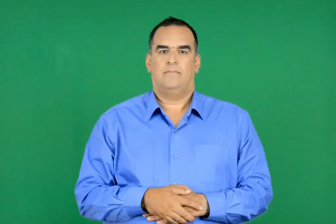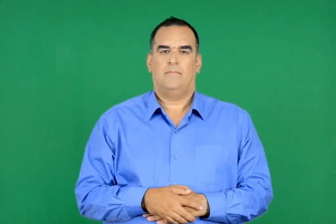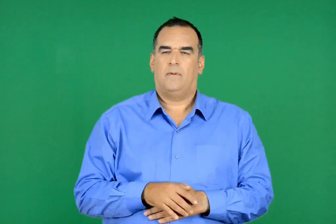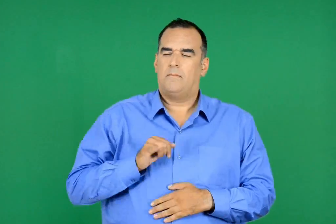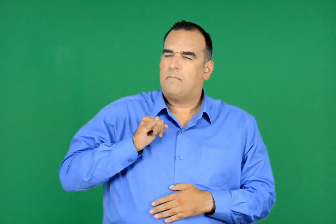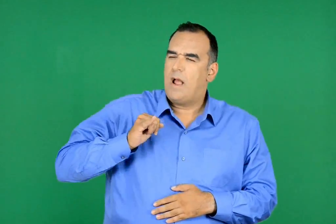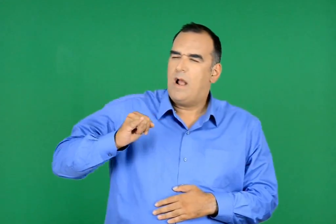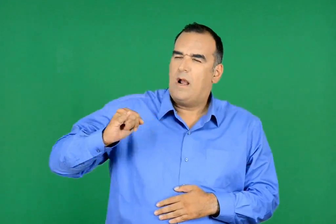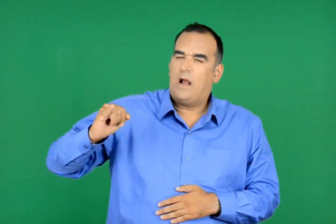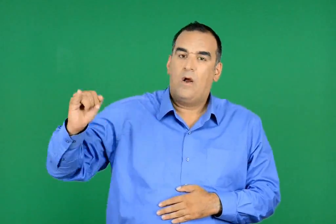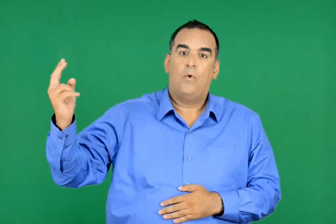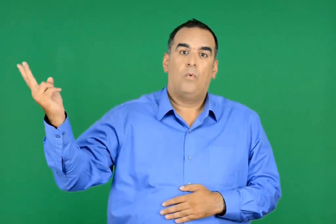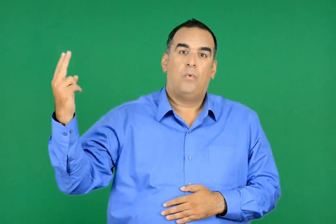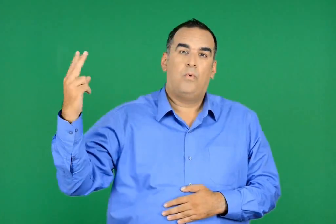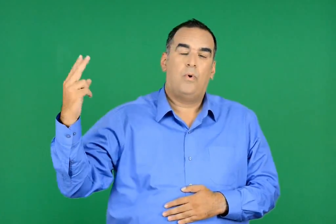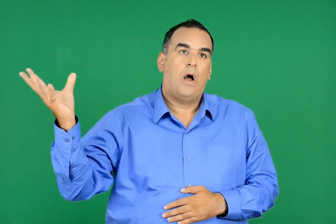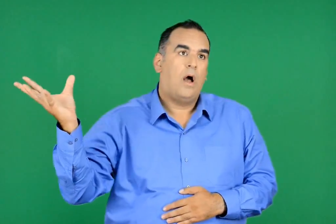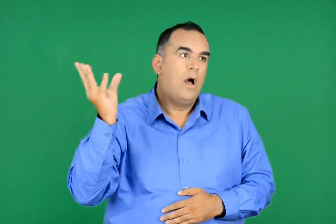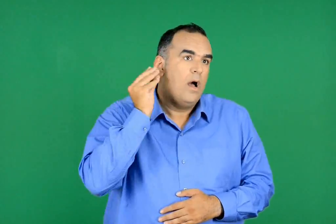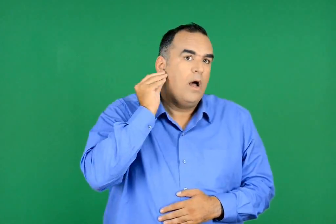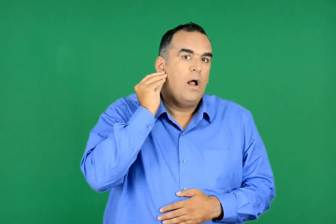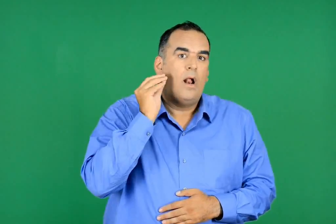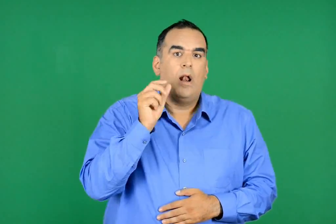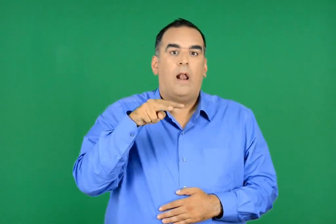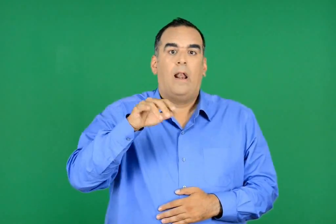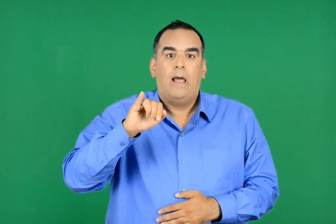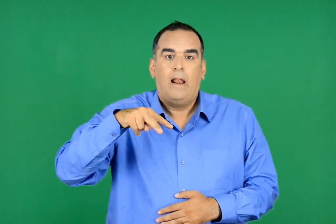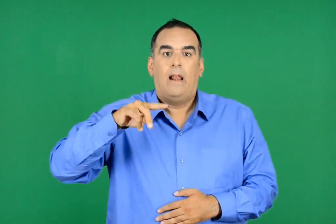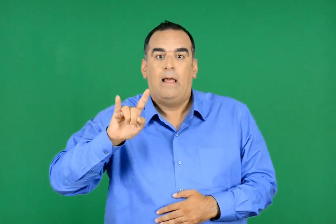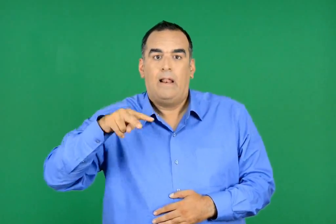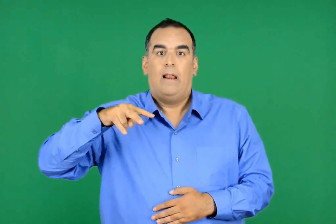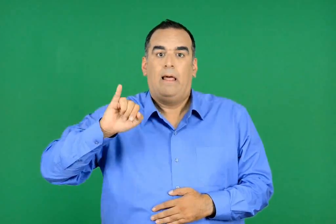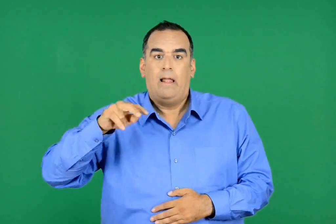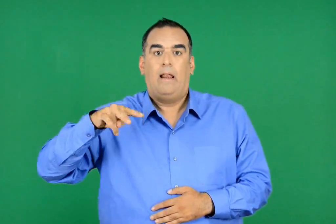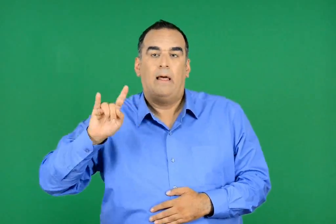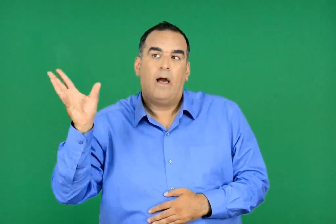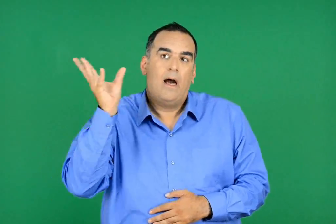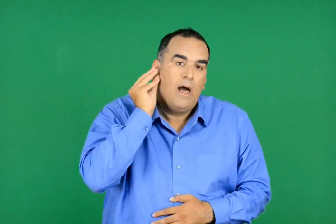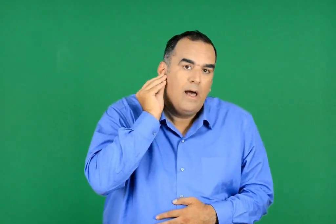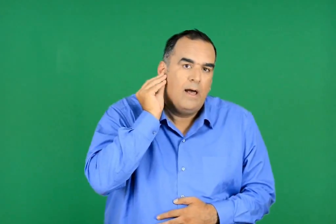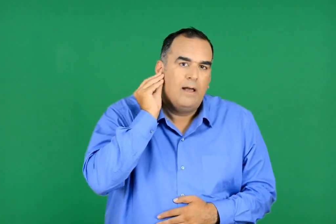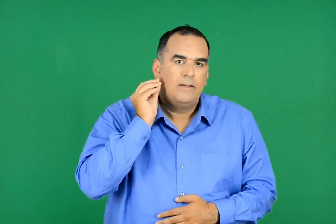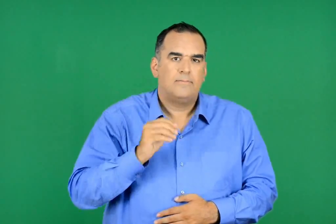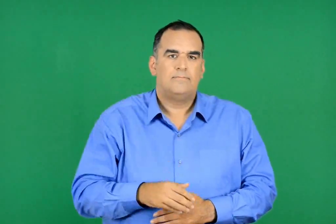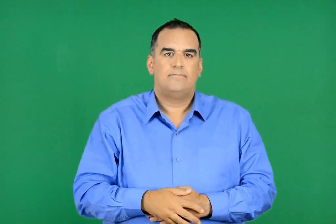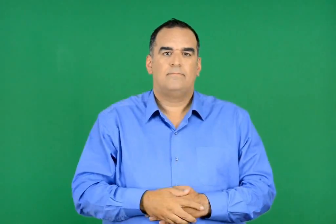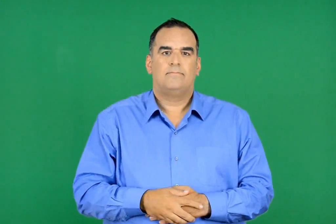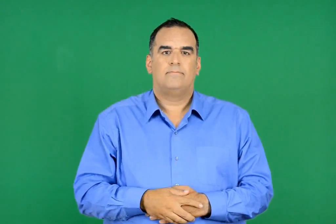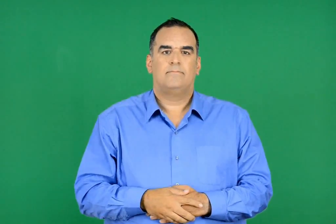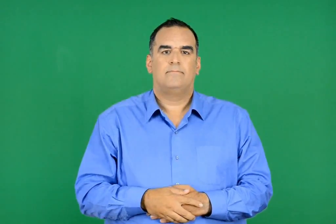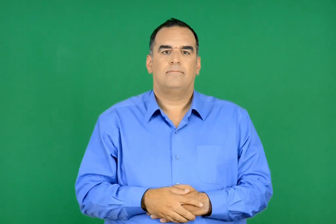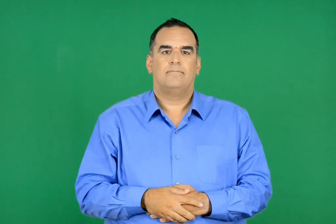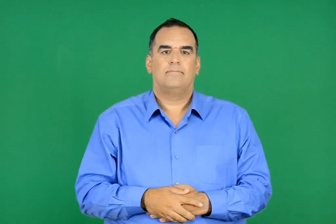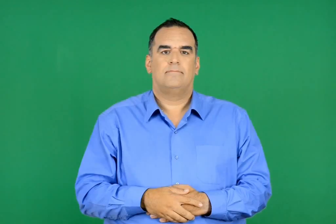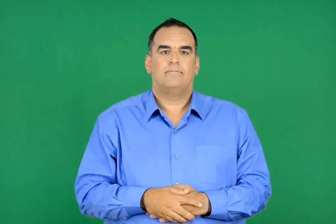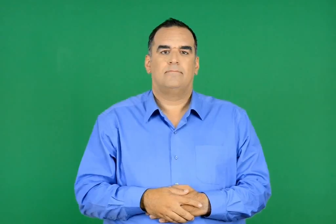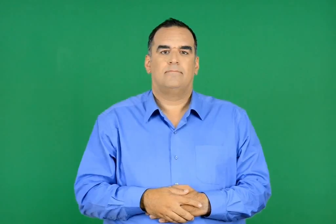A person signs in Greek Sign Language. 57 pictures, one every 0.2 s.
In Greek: και τότε , από πολύ , πολύ µακριά , καθώς ο άνεμος ανάσαινε , άκουσε , λίλη λίλη
